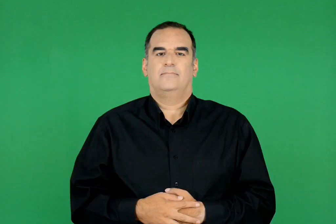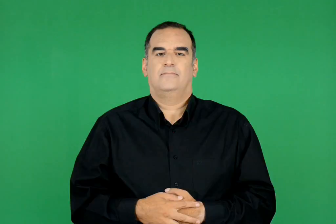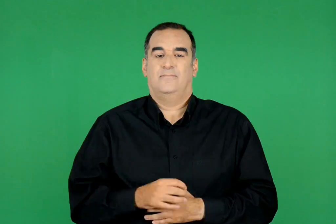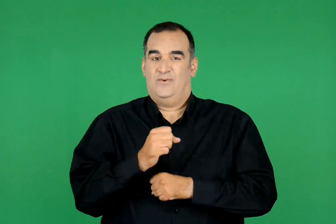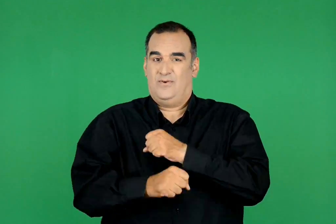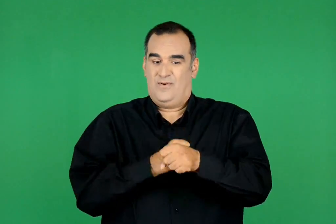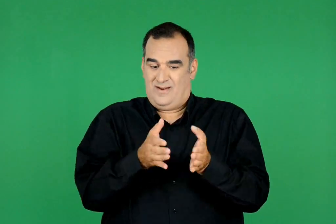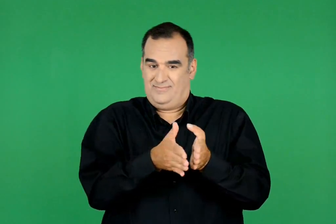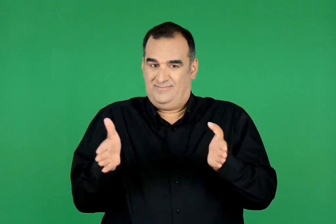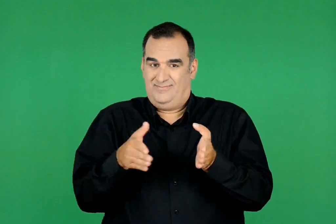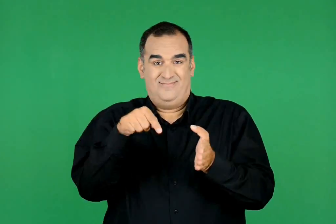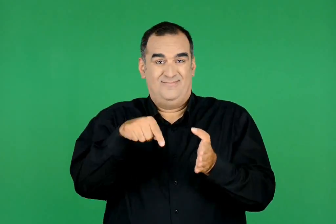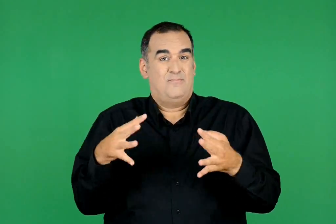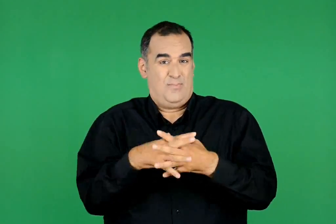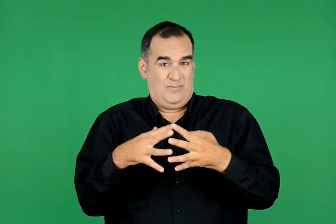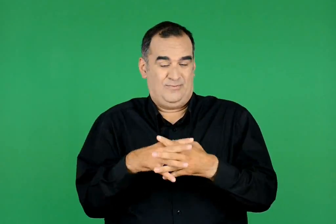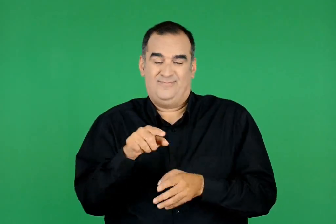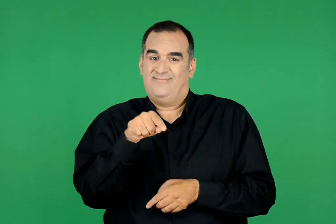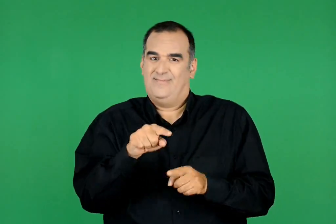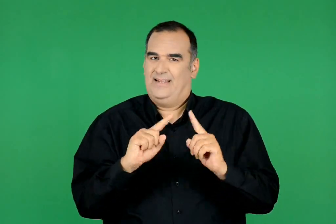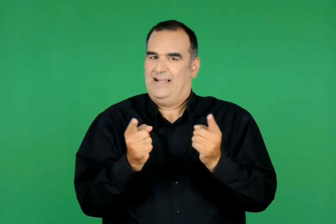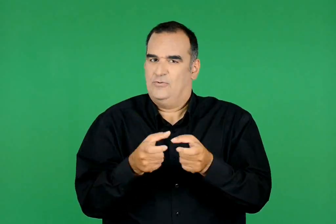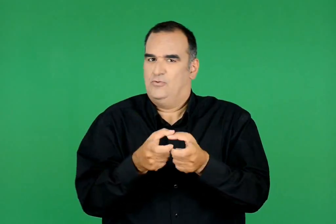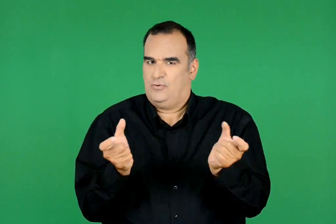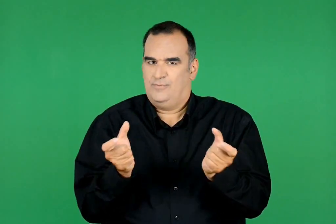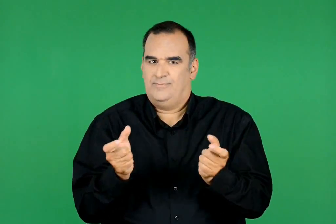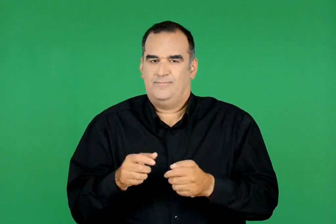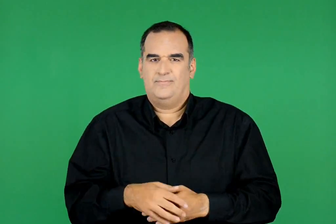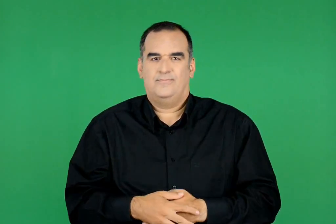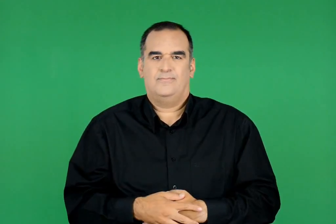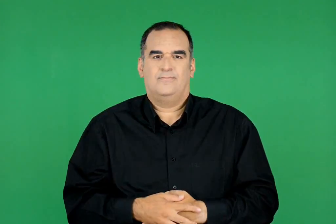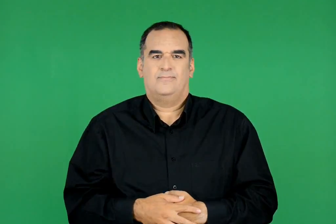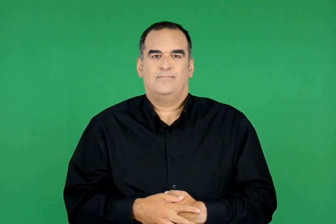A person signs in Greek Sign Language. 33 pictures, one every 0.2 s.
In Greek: μια σχολική τάξη στα χρόνια του πολέμου
